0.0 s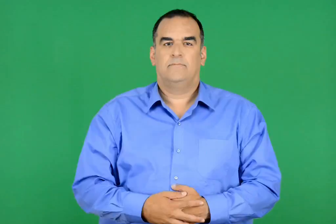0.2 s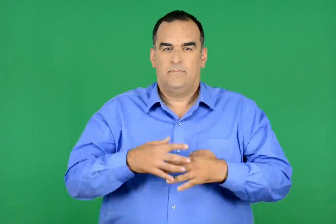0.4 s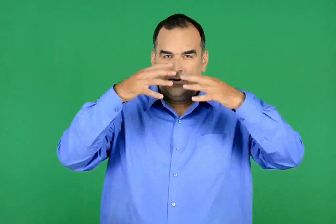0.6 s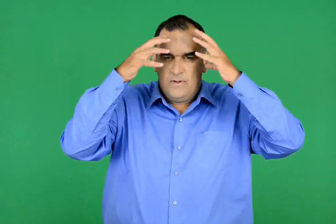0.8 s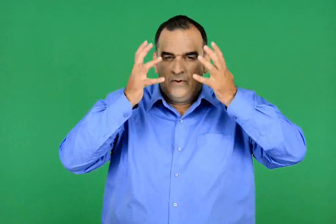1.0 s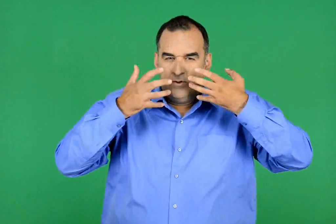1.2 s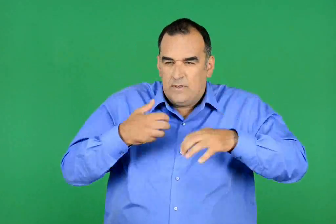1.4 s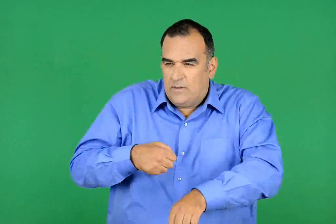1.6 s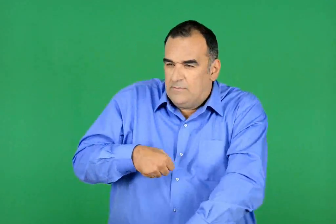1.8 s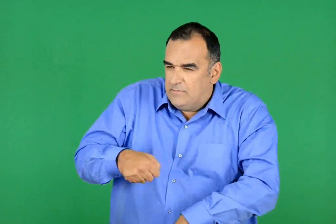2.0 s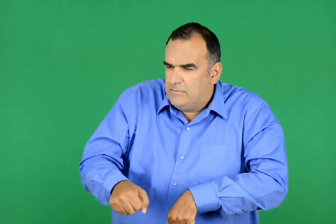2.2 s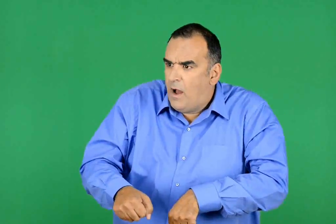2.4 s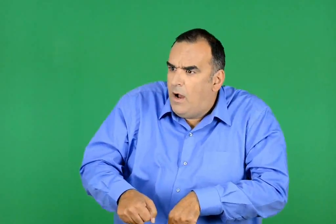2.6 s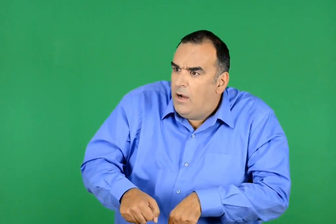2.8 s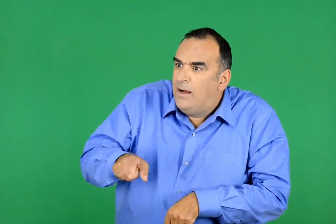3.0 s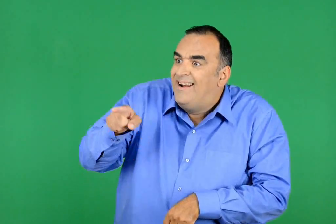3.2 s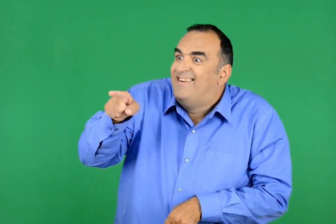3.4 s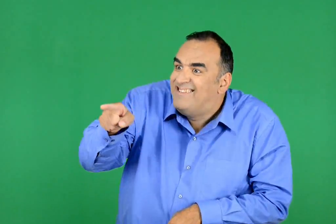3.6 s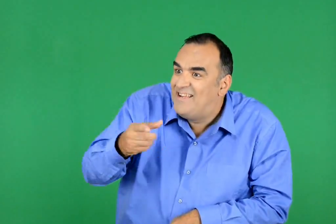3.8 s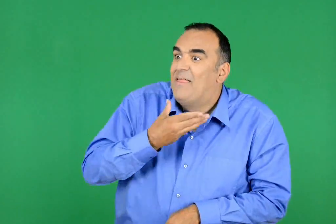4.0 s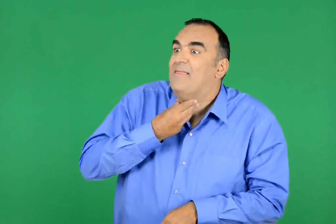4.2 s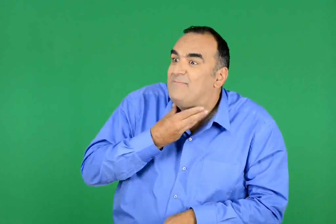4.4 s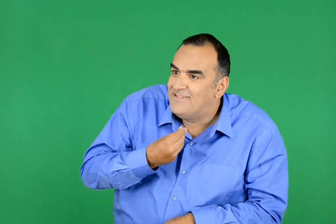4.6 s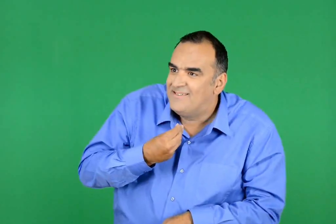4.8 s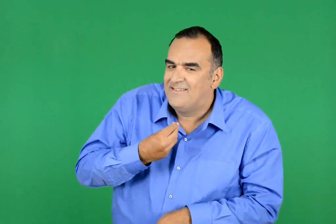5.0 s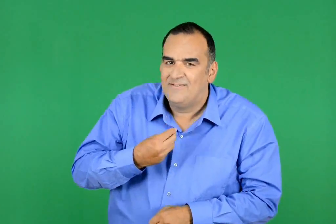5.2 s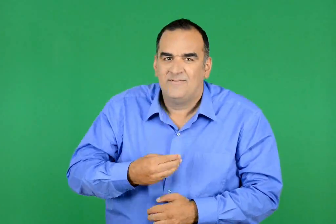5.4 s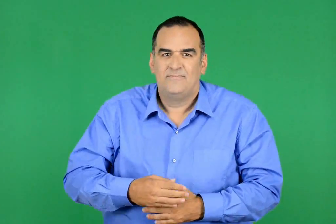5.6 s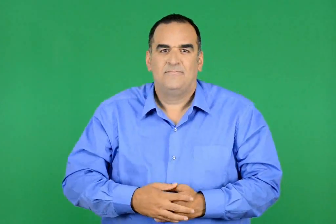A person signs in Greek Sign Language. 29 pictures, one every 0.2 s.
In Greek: μπα , κι εσύ δίψασες ;
